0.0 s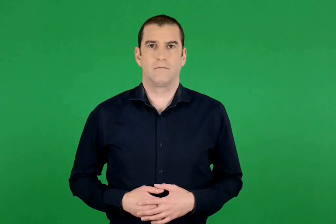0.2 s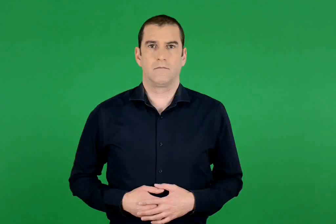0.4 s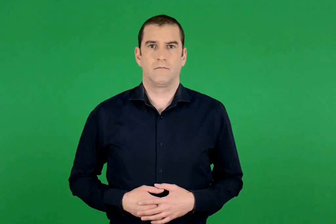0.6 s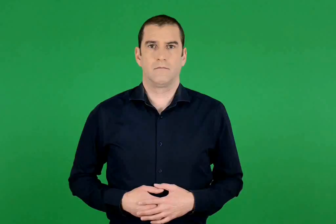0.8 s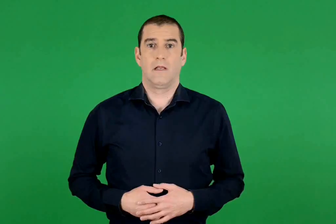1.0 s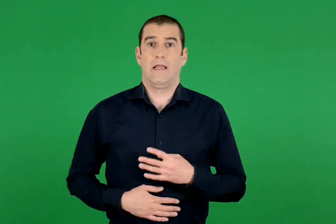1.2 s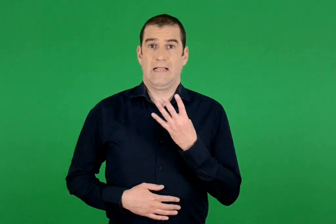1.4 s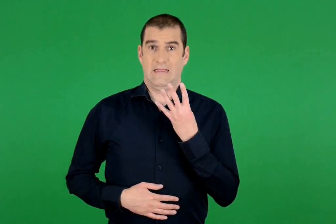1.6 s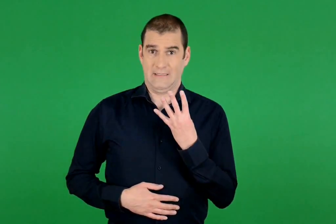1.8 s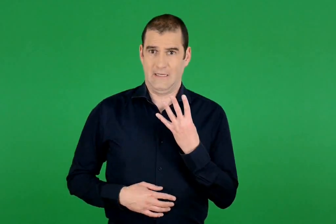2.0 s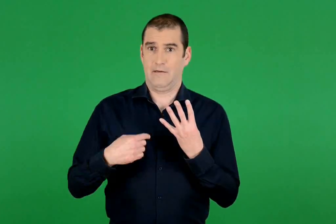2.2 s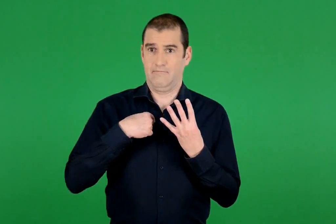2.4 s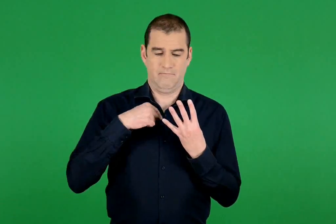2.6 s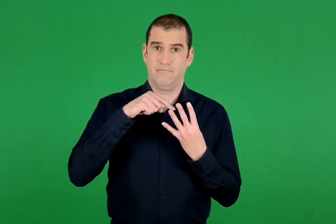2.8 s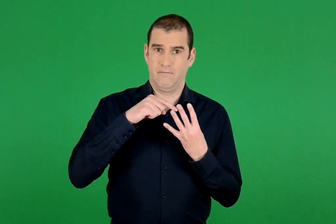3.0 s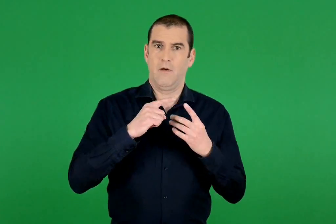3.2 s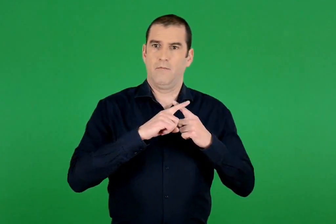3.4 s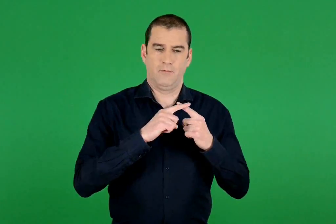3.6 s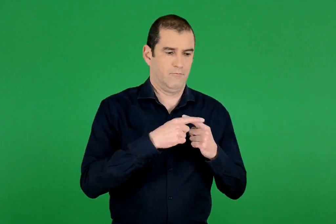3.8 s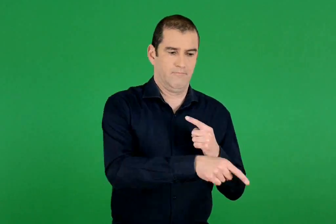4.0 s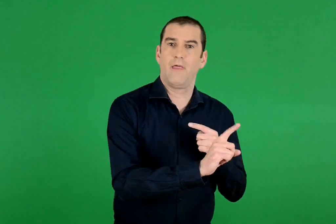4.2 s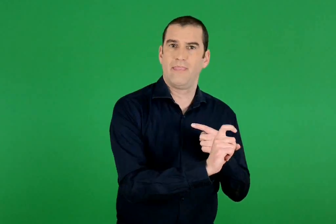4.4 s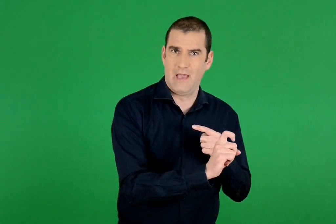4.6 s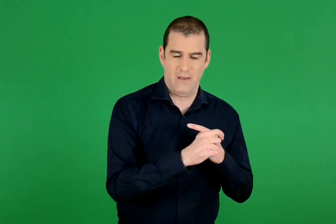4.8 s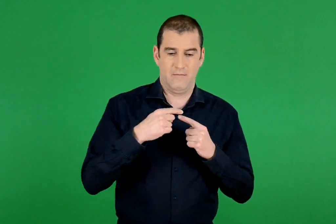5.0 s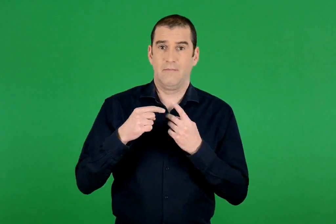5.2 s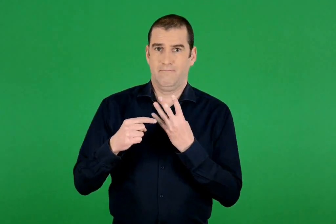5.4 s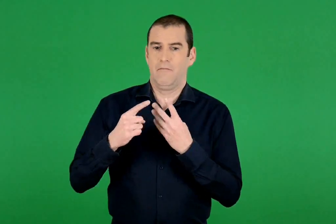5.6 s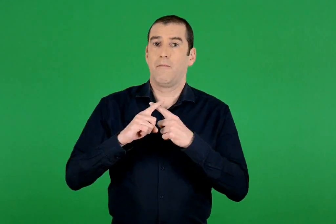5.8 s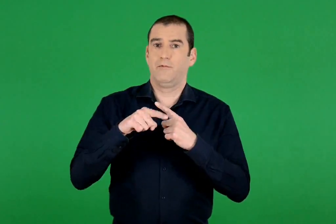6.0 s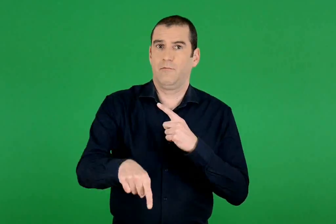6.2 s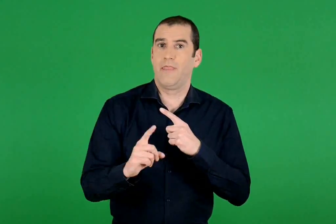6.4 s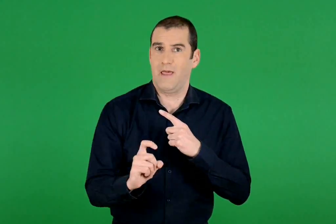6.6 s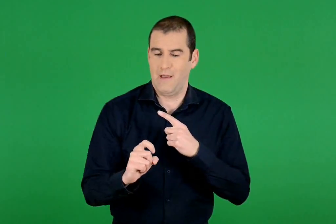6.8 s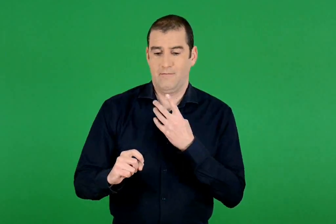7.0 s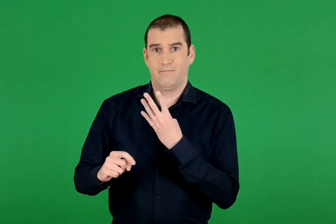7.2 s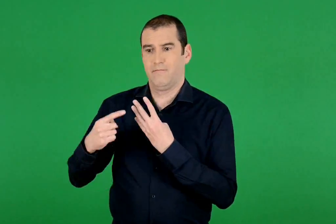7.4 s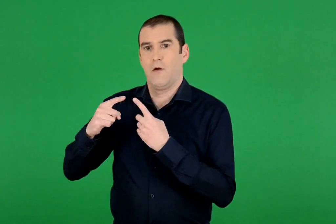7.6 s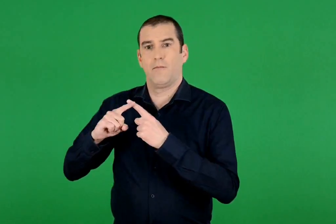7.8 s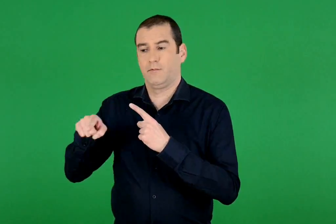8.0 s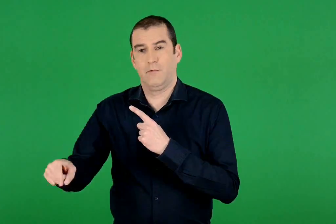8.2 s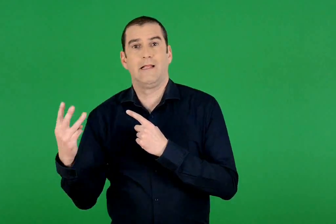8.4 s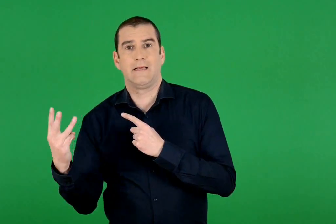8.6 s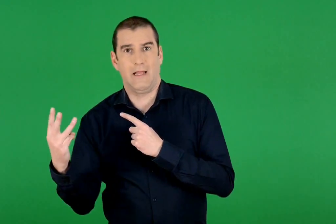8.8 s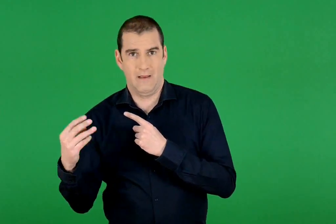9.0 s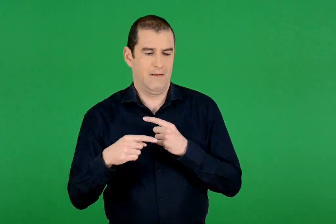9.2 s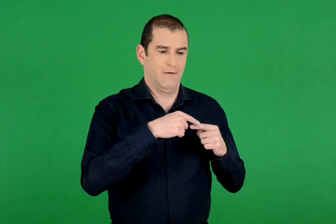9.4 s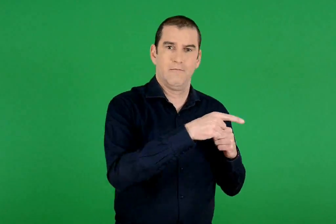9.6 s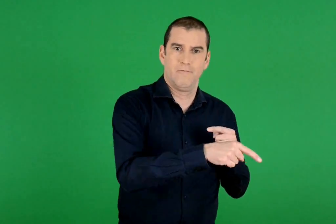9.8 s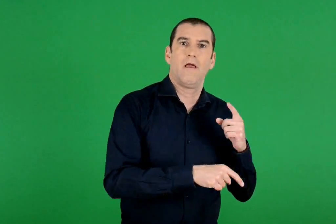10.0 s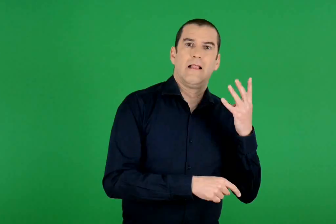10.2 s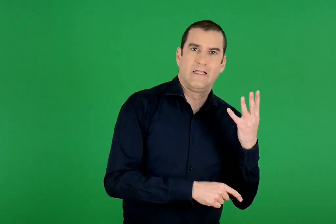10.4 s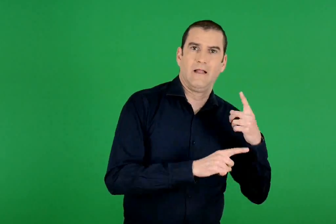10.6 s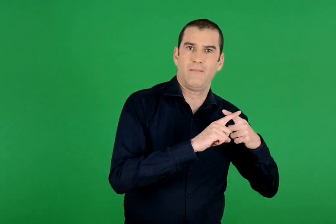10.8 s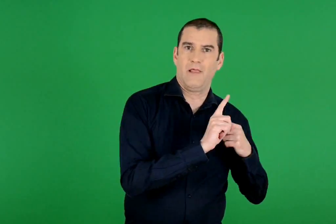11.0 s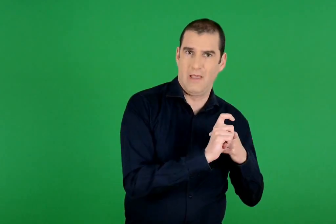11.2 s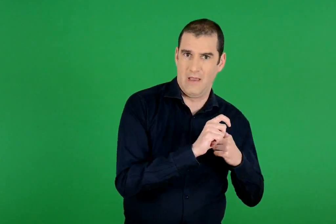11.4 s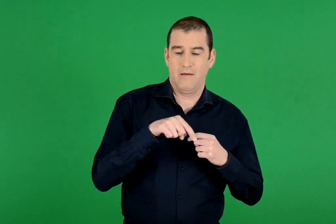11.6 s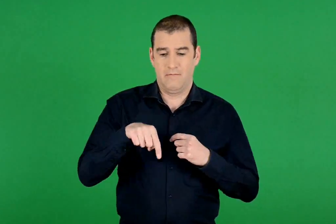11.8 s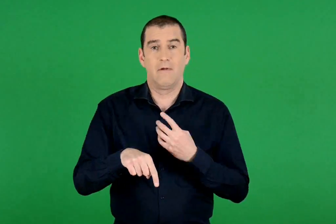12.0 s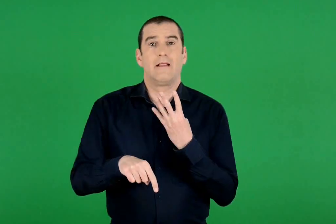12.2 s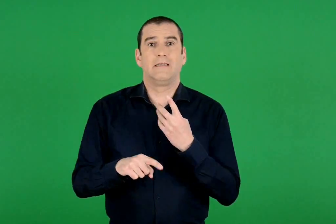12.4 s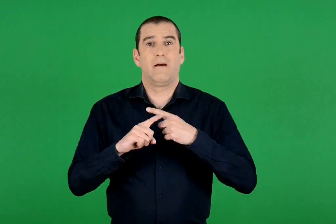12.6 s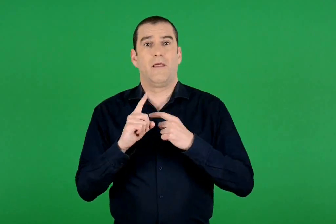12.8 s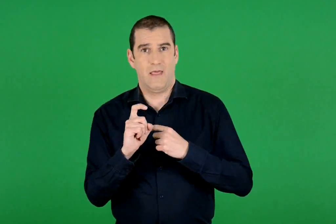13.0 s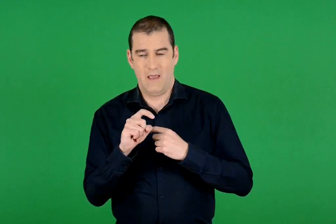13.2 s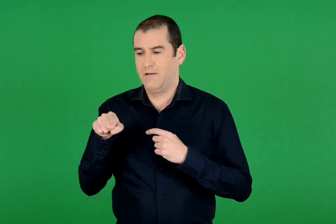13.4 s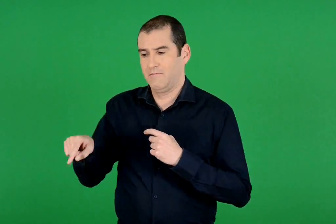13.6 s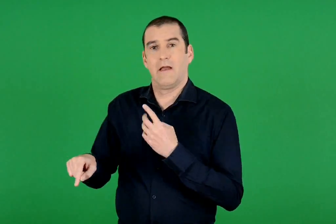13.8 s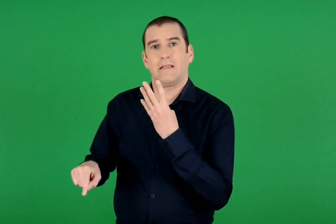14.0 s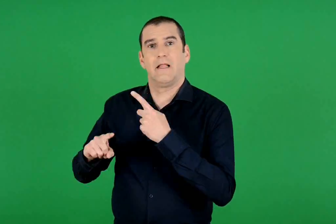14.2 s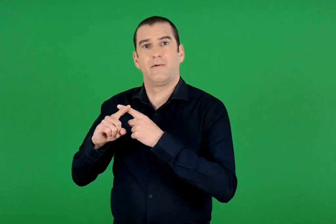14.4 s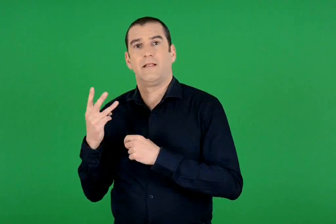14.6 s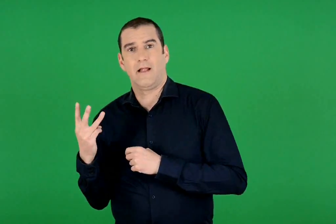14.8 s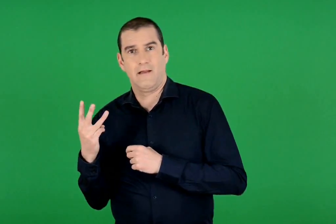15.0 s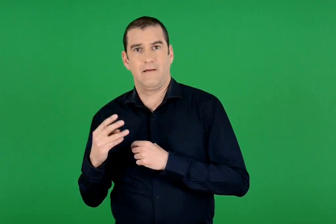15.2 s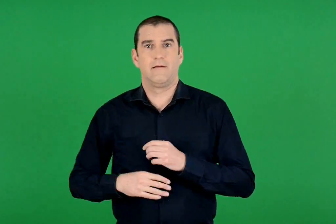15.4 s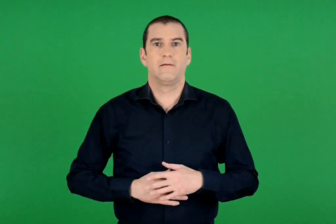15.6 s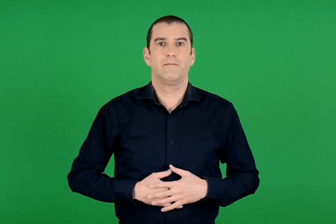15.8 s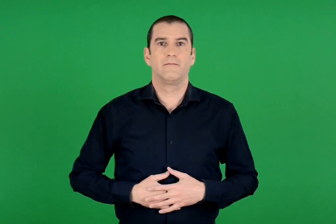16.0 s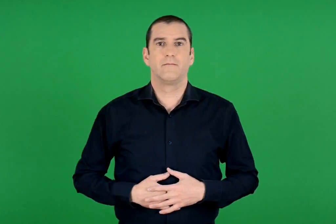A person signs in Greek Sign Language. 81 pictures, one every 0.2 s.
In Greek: πολλαπλασιάζω το 4 , με το 10 , με το 10 και το 3. 4 x 10 , 4 x 10 , 4 x 3
